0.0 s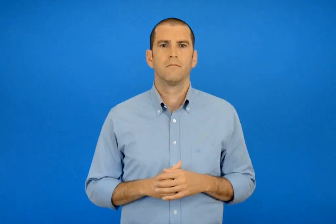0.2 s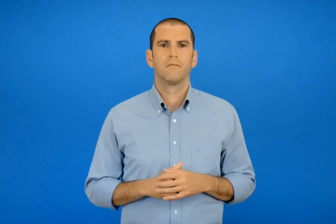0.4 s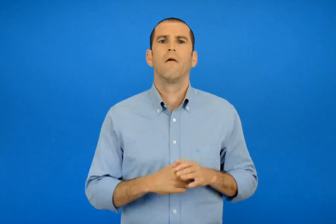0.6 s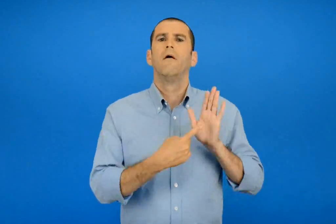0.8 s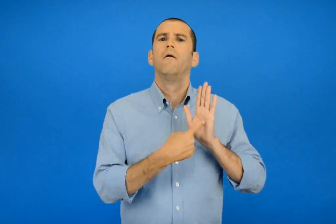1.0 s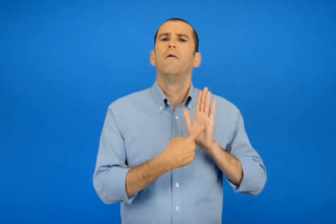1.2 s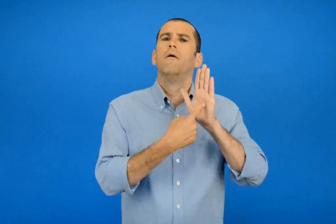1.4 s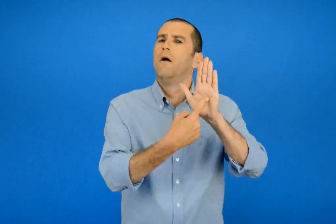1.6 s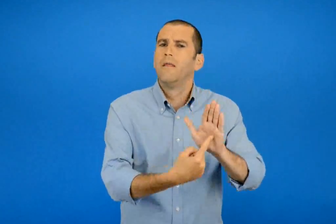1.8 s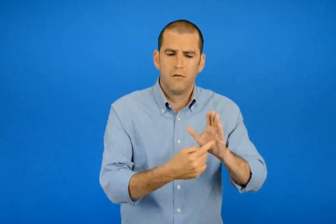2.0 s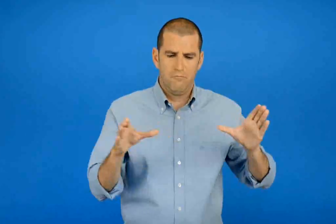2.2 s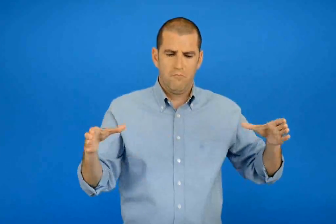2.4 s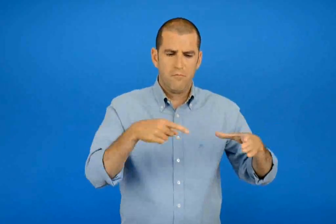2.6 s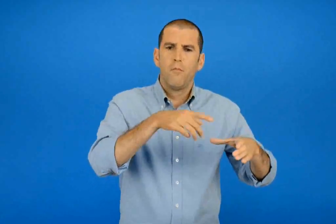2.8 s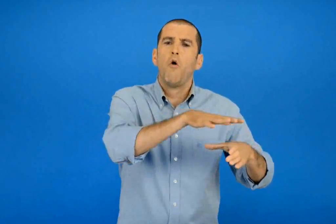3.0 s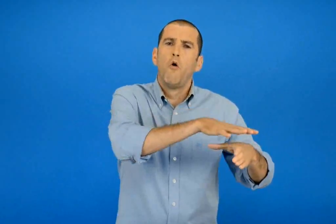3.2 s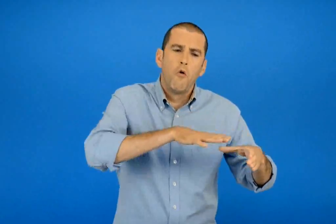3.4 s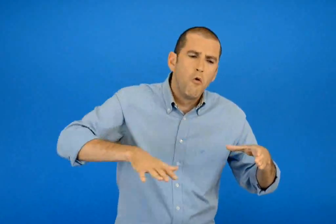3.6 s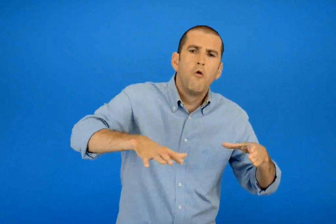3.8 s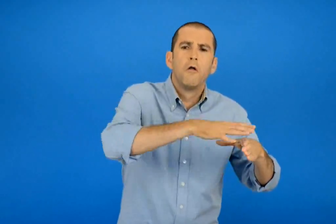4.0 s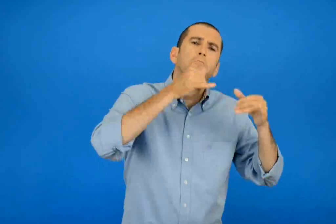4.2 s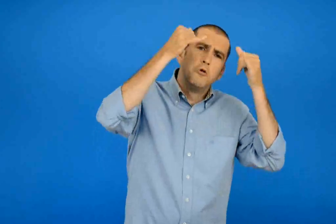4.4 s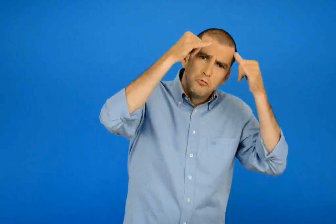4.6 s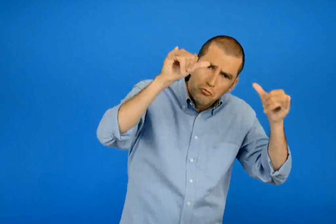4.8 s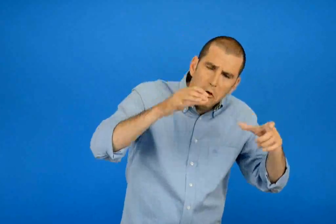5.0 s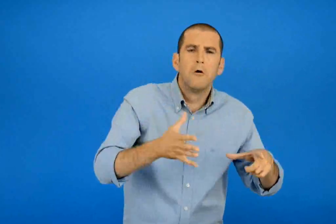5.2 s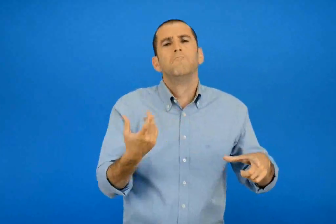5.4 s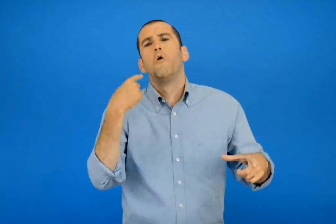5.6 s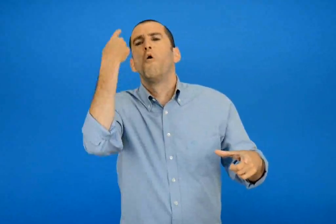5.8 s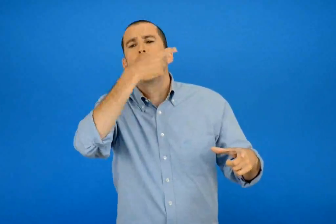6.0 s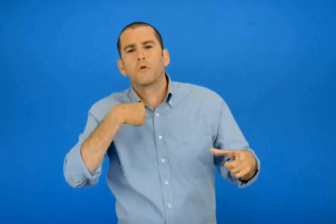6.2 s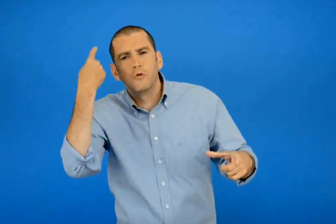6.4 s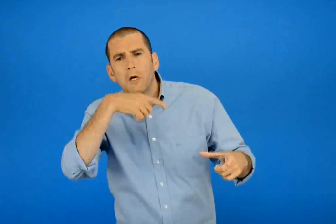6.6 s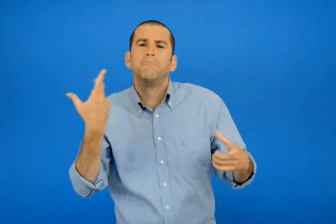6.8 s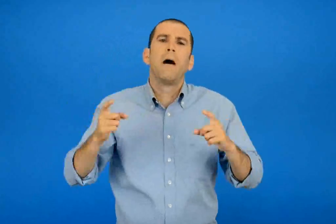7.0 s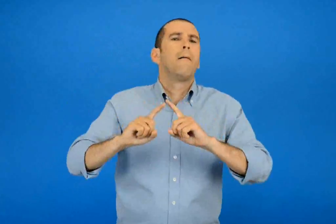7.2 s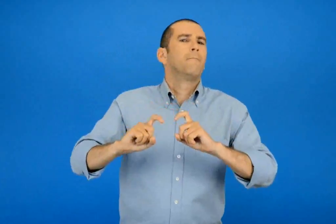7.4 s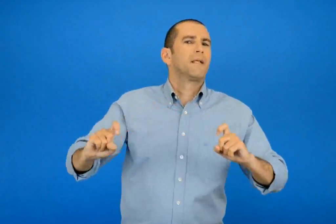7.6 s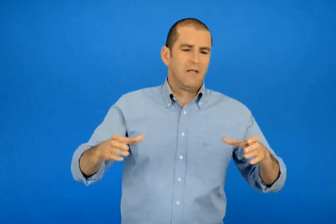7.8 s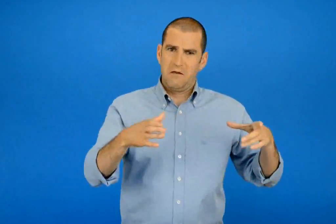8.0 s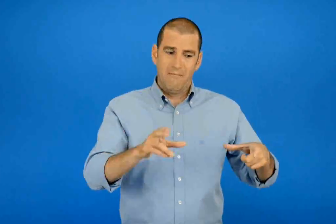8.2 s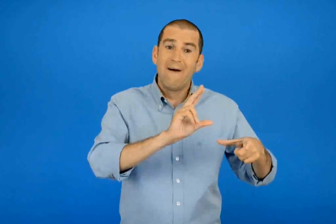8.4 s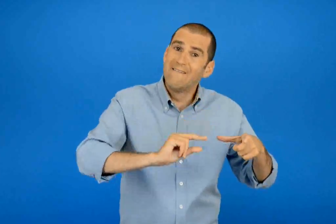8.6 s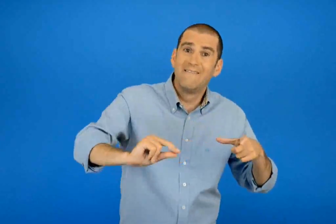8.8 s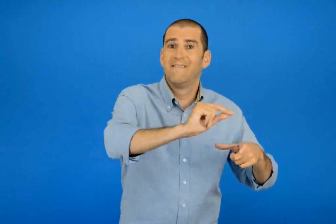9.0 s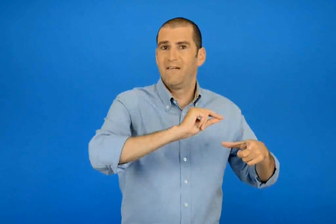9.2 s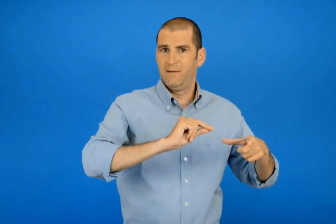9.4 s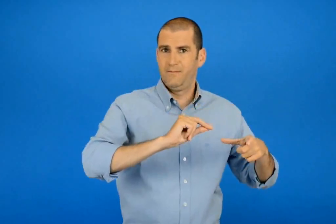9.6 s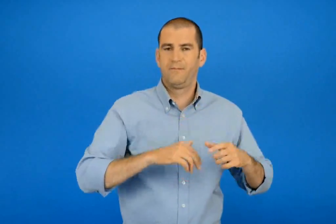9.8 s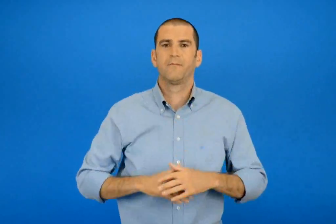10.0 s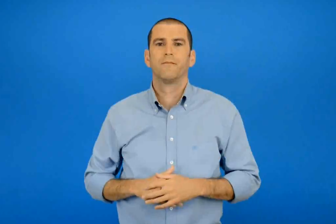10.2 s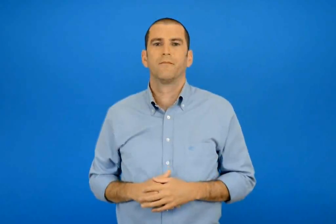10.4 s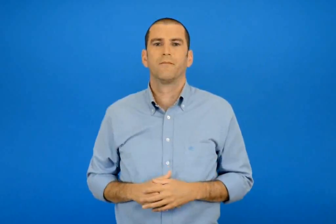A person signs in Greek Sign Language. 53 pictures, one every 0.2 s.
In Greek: δηλώνουν όλα τα ζώα πρόσωπα η πράγματα του ιδίου είδους
